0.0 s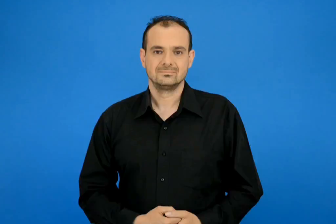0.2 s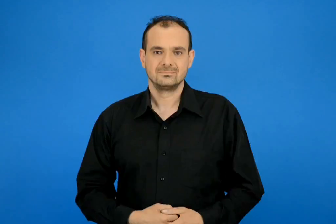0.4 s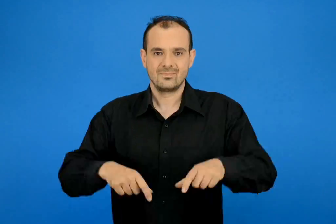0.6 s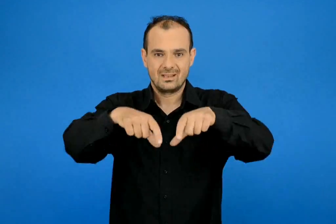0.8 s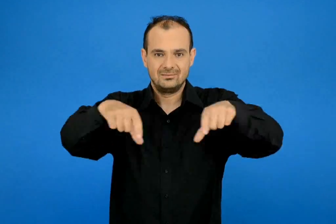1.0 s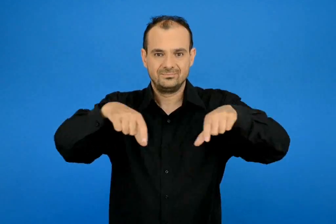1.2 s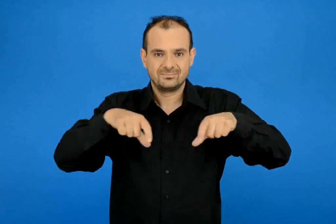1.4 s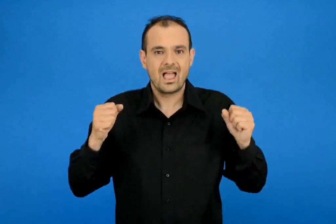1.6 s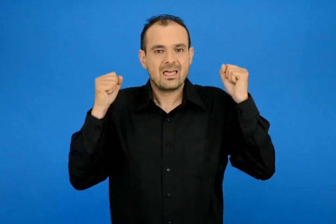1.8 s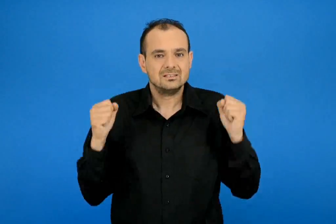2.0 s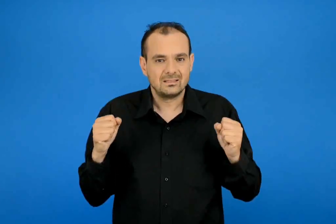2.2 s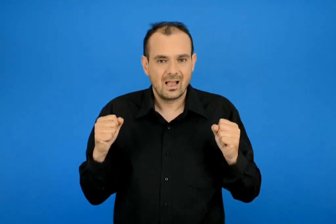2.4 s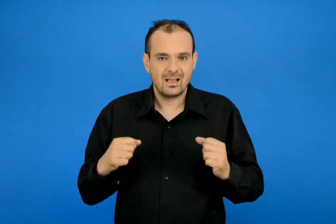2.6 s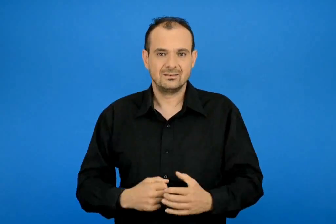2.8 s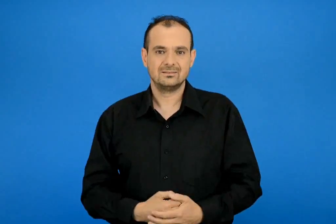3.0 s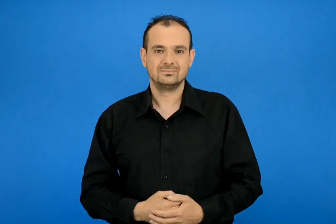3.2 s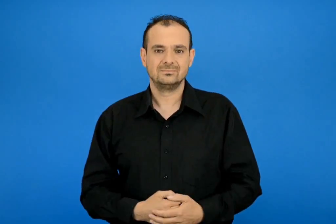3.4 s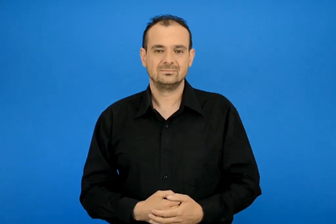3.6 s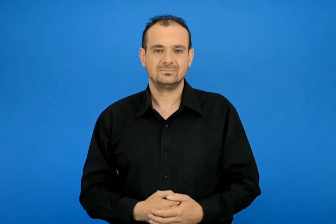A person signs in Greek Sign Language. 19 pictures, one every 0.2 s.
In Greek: στα καθίσματα
